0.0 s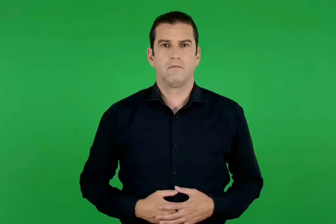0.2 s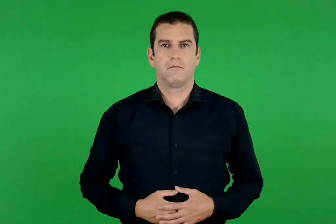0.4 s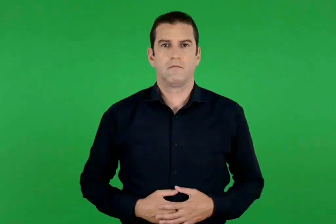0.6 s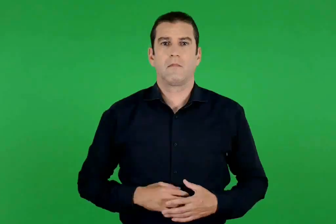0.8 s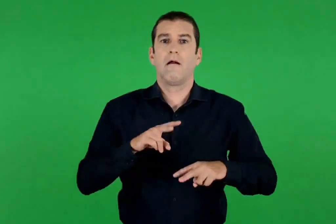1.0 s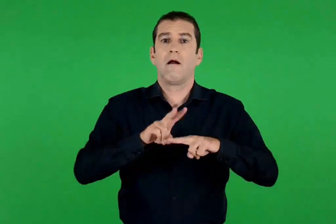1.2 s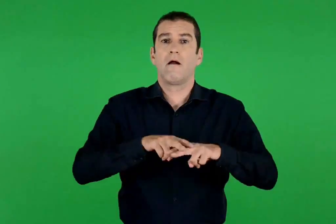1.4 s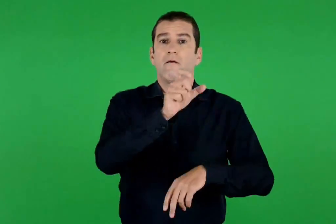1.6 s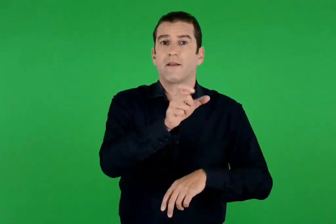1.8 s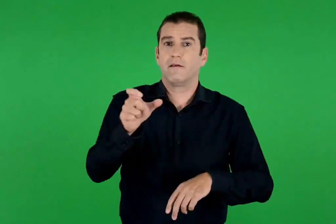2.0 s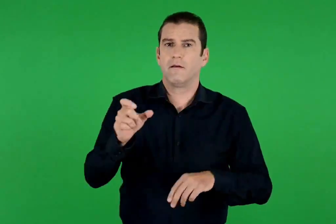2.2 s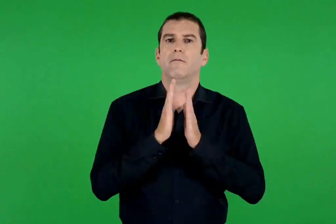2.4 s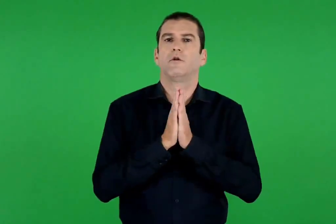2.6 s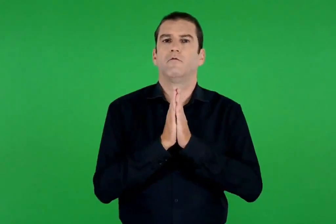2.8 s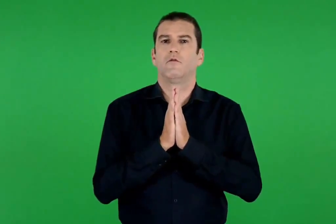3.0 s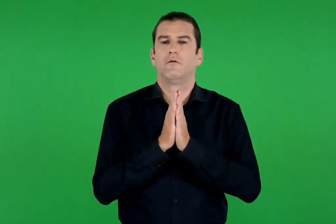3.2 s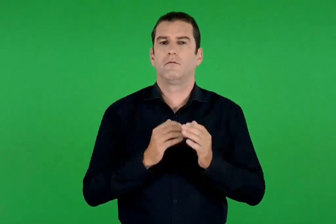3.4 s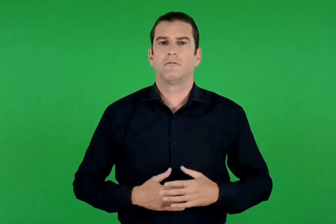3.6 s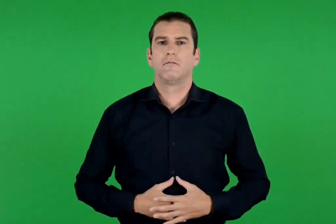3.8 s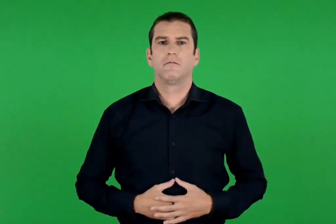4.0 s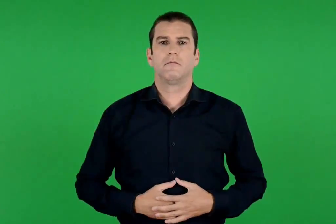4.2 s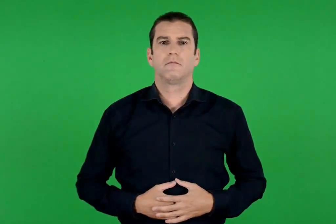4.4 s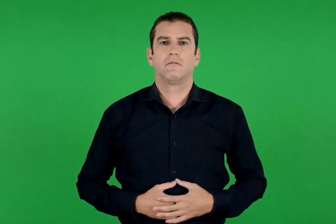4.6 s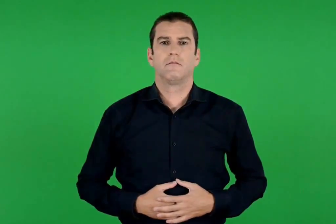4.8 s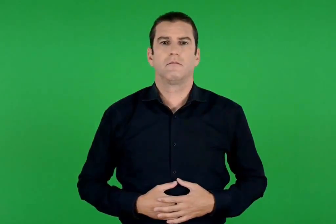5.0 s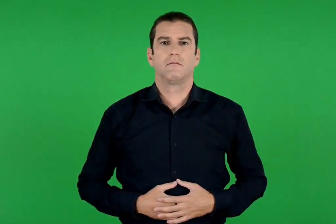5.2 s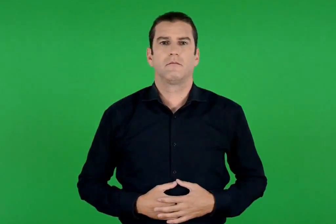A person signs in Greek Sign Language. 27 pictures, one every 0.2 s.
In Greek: οι εβραίοι προσεύχονται
